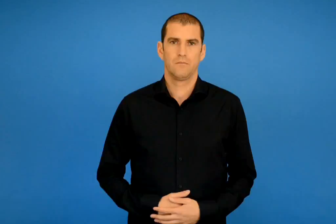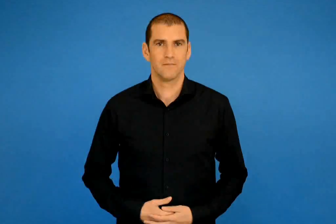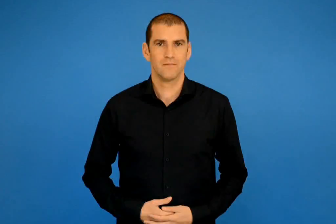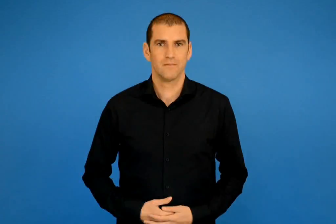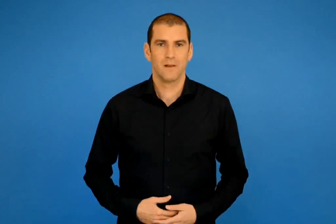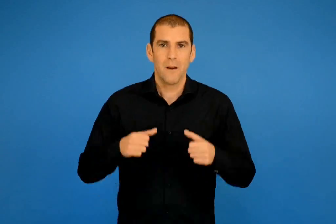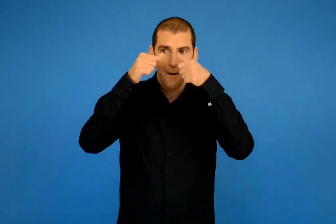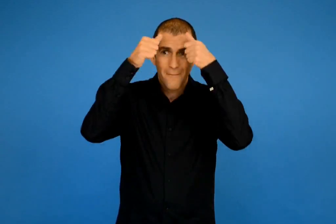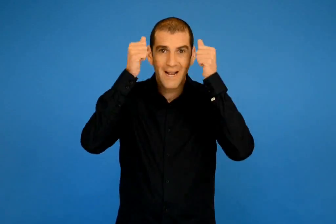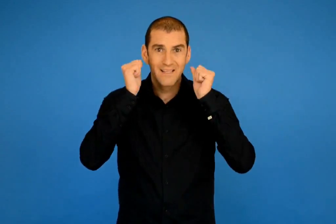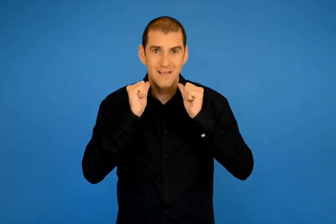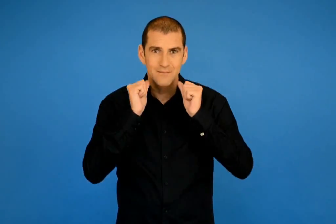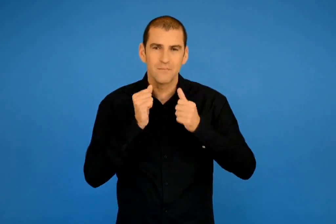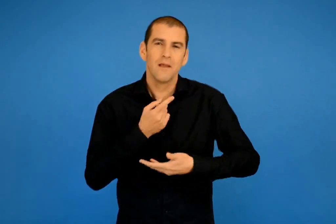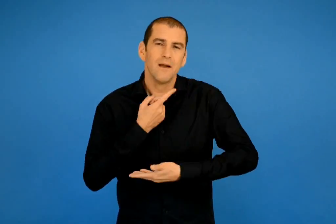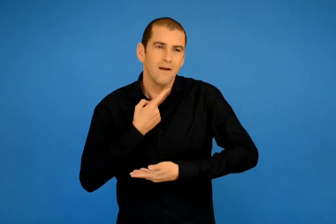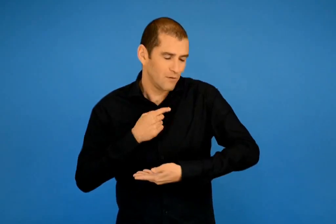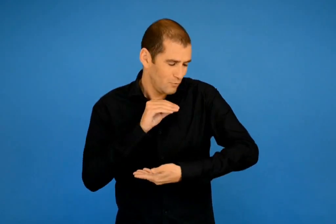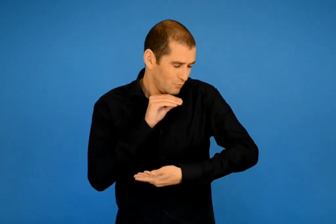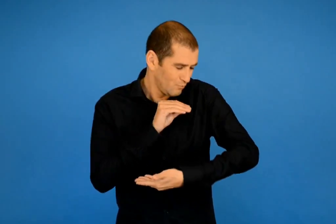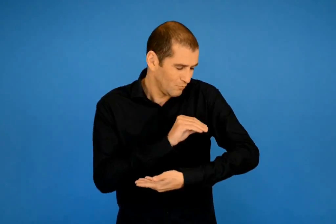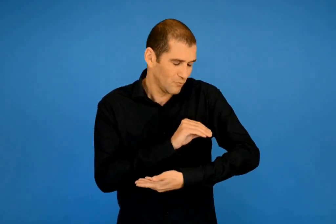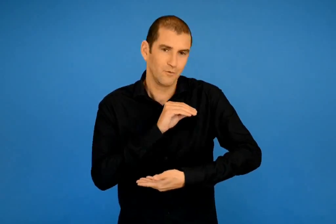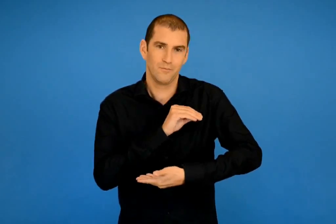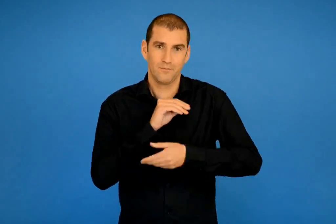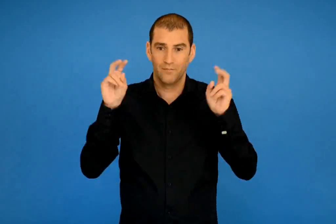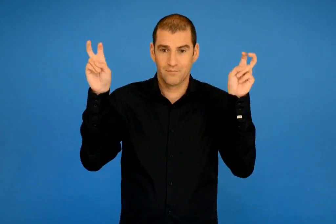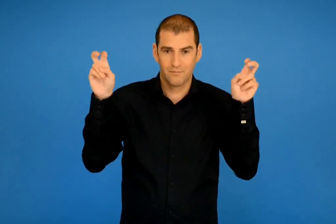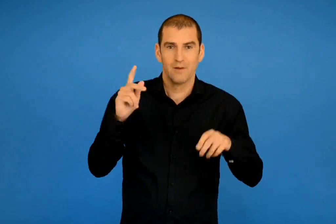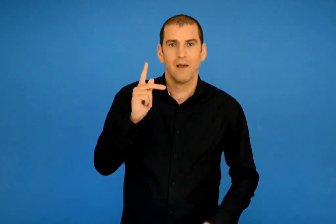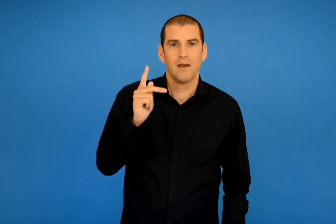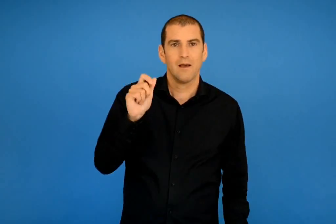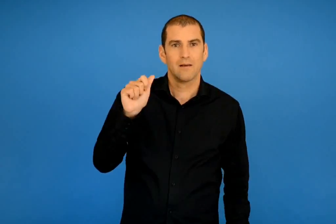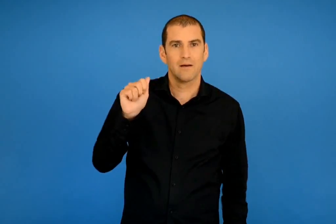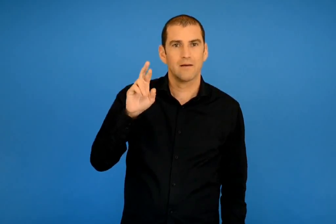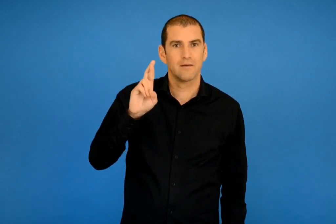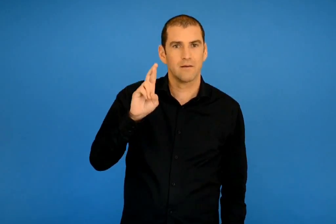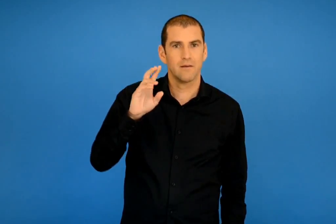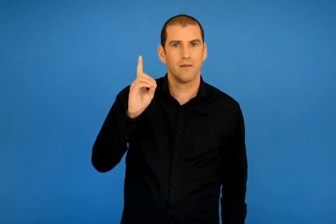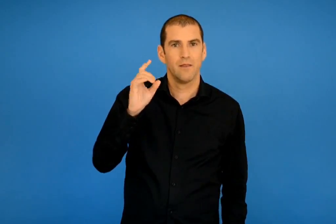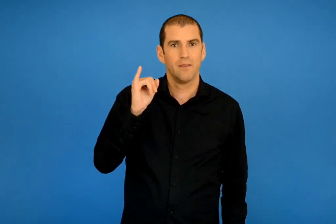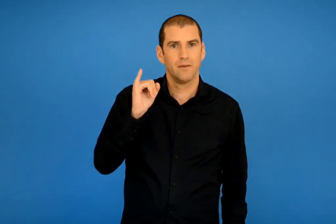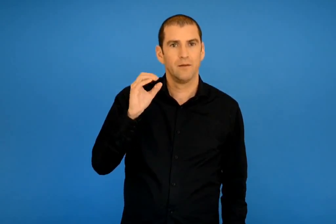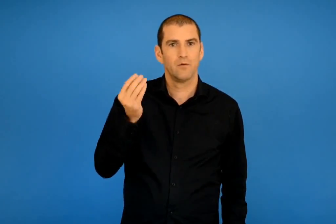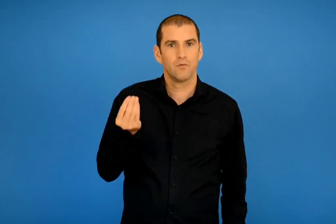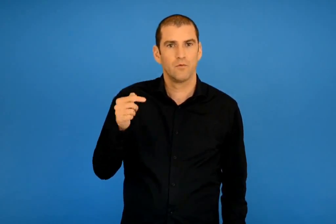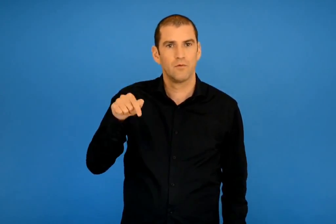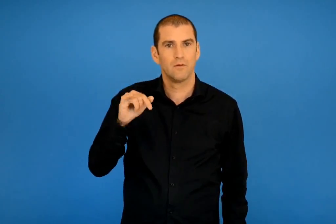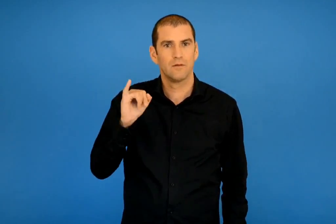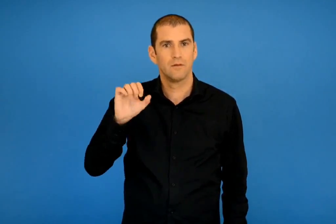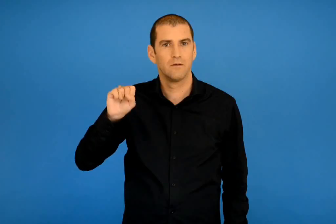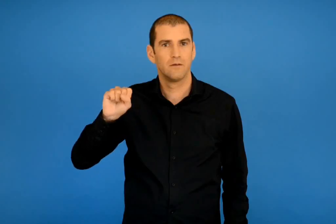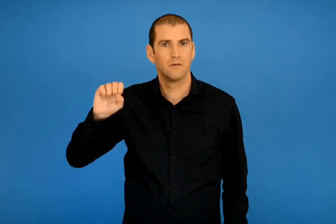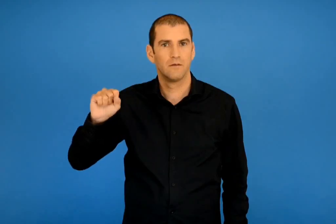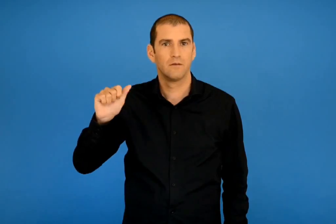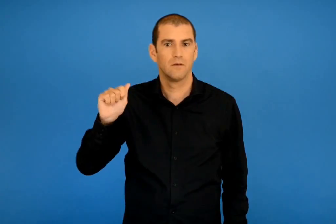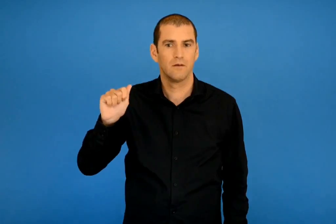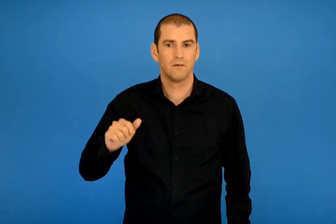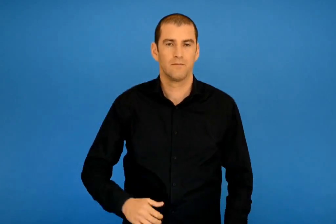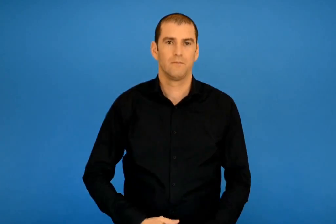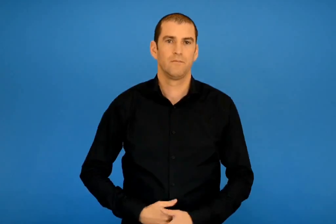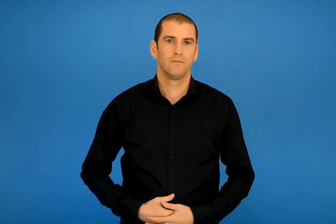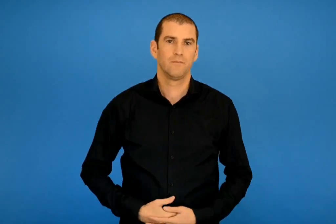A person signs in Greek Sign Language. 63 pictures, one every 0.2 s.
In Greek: παναγία γλυκοφιλούσα η καρδιωτισσα
